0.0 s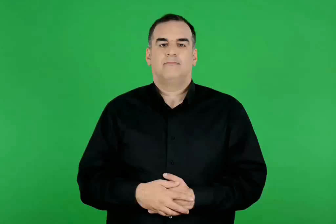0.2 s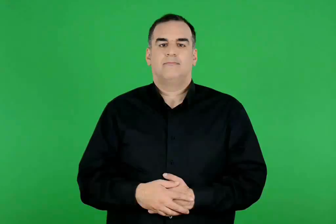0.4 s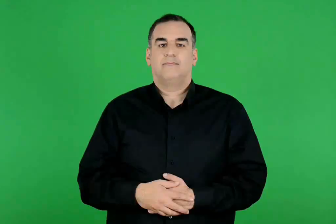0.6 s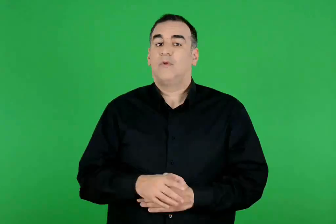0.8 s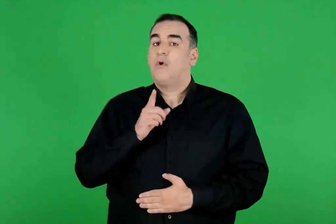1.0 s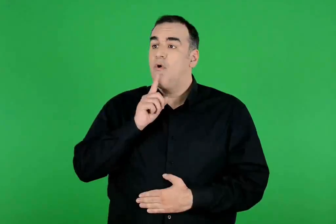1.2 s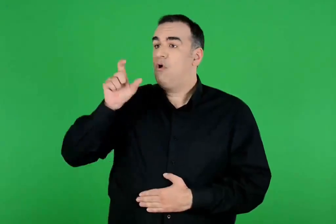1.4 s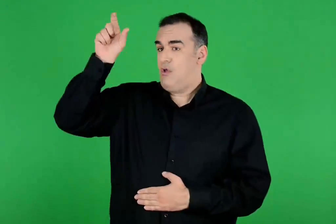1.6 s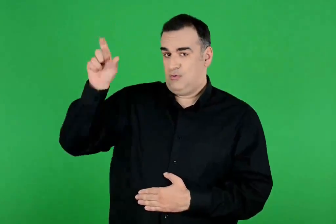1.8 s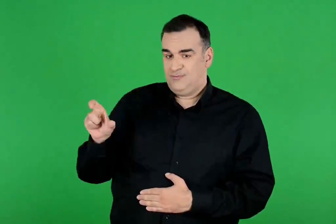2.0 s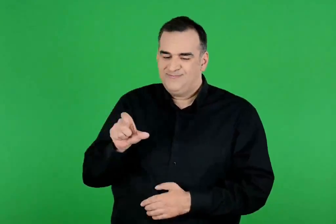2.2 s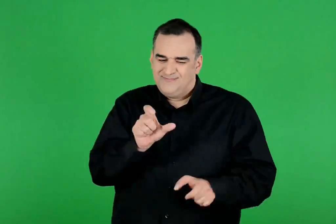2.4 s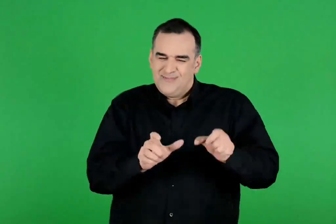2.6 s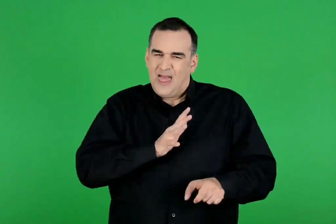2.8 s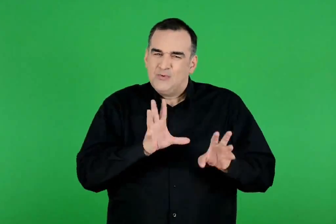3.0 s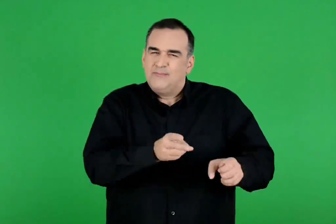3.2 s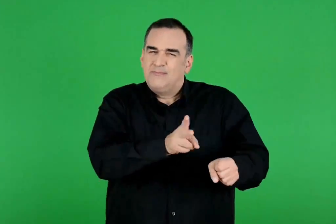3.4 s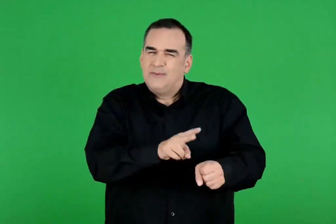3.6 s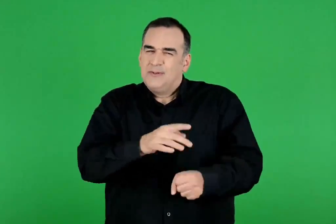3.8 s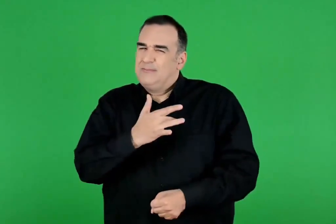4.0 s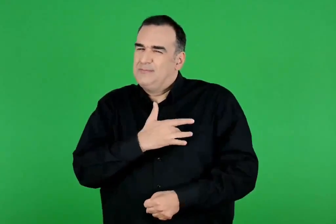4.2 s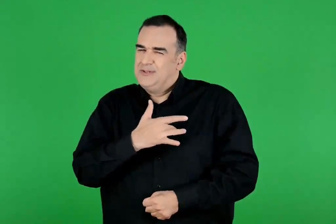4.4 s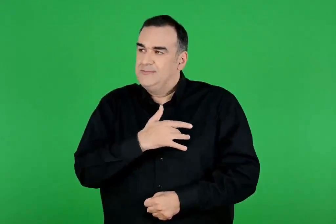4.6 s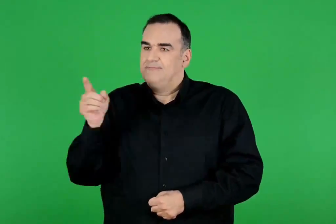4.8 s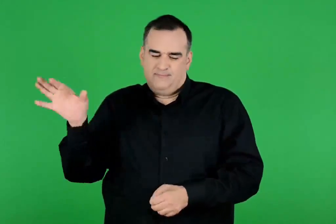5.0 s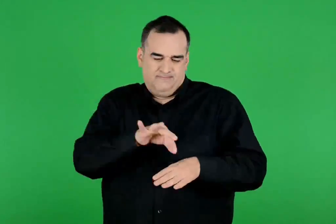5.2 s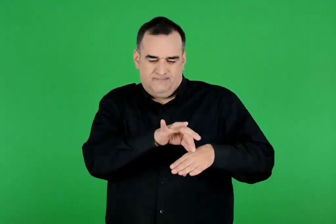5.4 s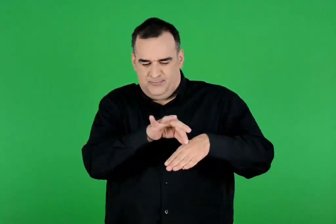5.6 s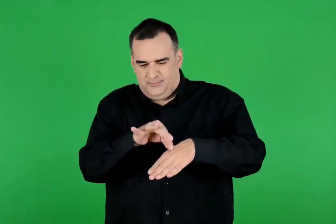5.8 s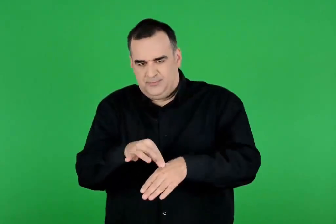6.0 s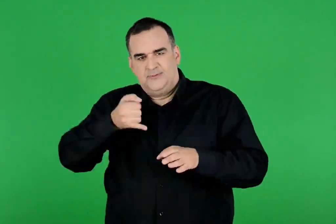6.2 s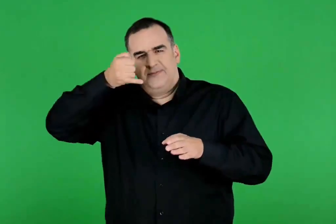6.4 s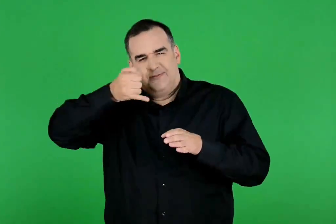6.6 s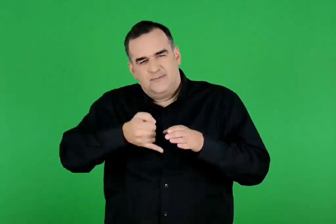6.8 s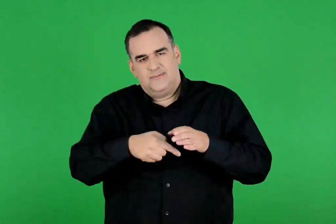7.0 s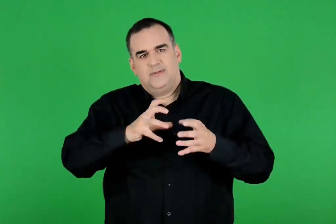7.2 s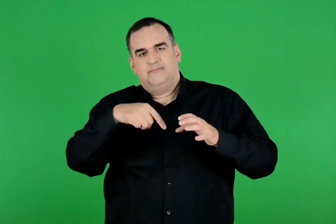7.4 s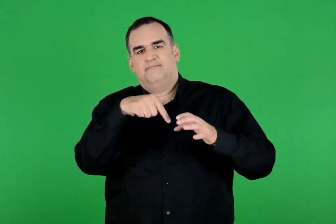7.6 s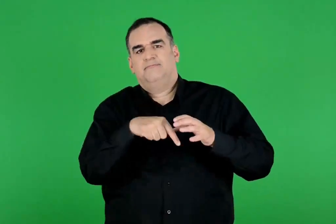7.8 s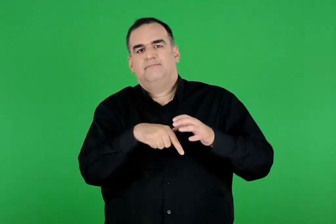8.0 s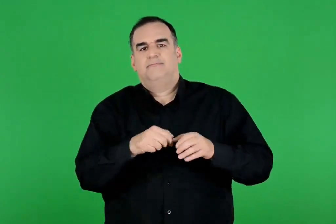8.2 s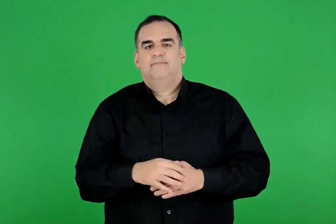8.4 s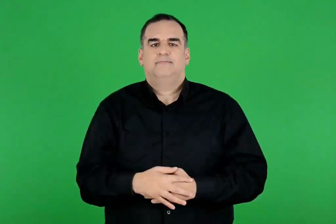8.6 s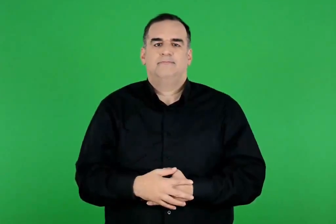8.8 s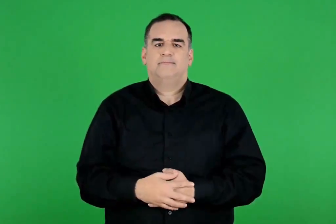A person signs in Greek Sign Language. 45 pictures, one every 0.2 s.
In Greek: αυτός συνόδευε και τις ψυχές των νεκρών στον κάτω κόσμο
